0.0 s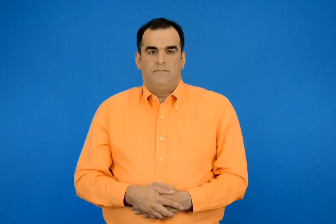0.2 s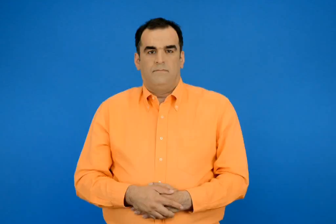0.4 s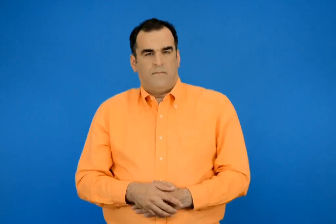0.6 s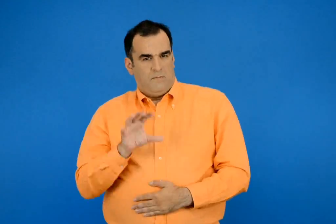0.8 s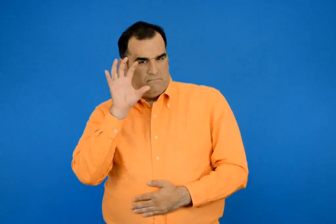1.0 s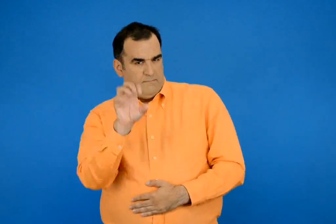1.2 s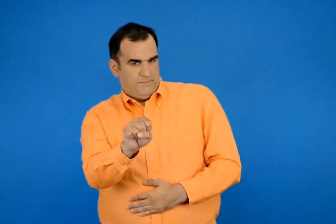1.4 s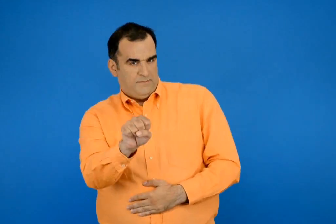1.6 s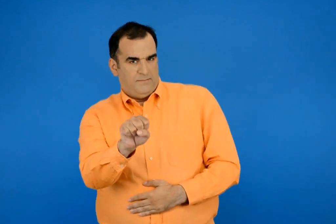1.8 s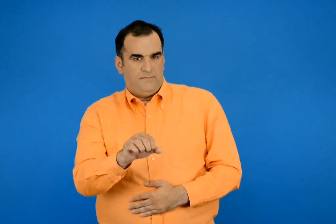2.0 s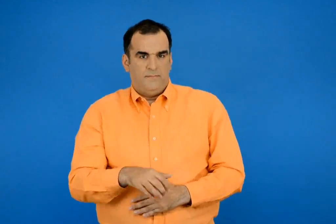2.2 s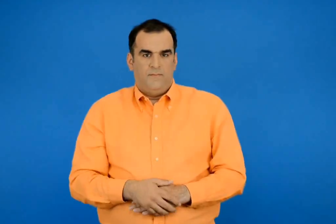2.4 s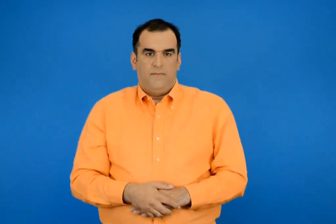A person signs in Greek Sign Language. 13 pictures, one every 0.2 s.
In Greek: εκτιμώ
